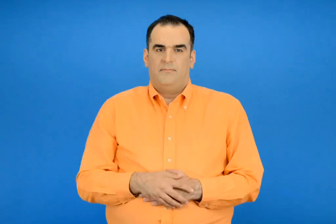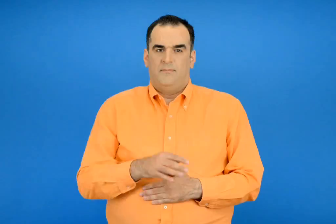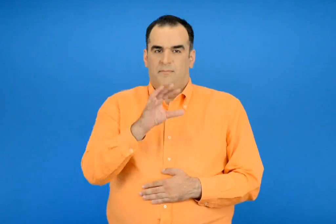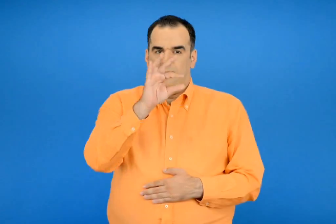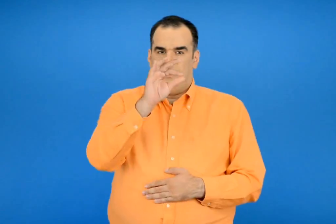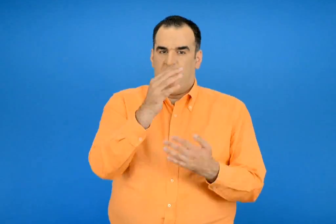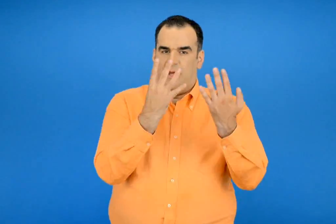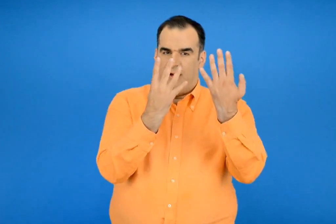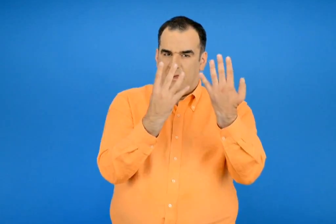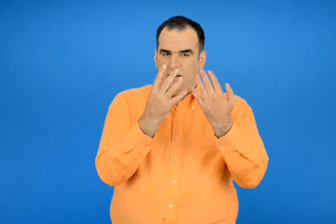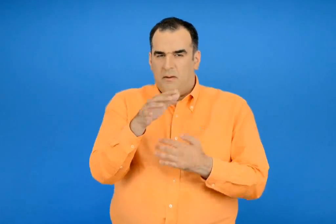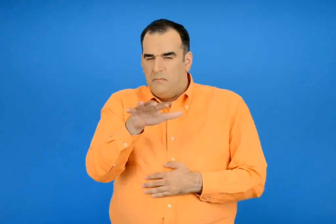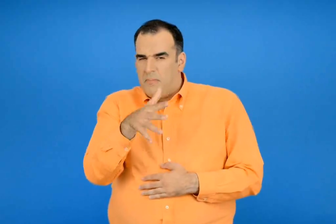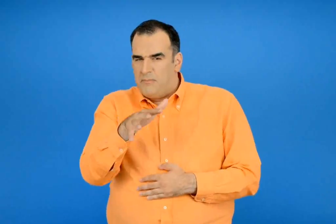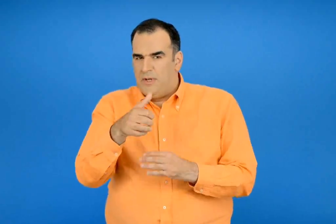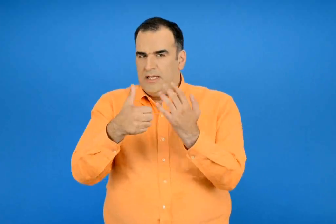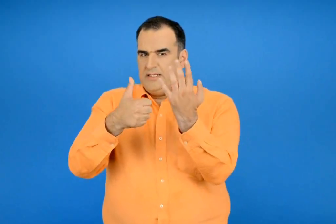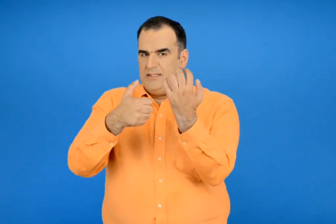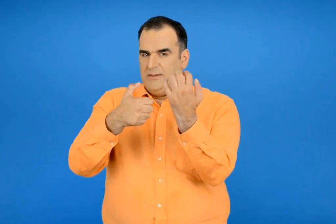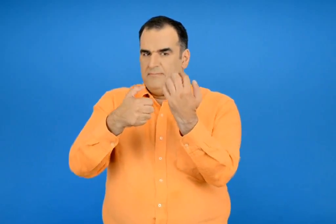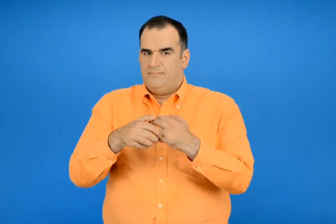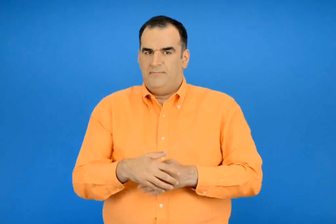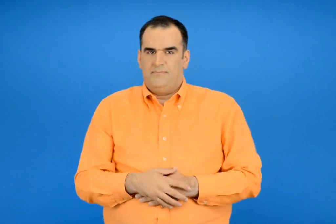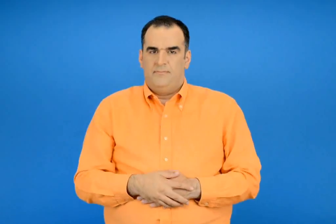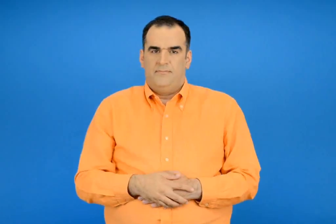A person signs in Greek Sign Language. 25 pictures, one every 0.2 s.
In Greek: 59 περίπου 60
